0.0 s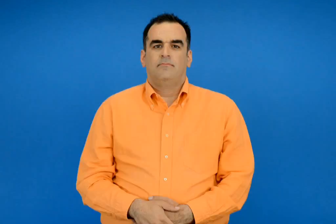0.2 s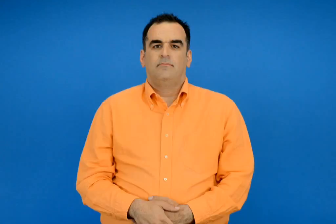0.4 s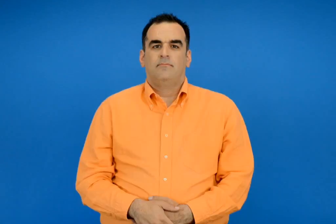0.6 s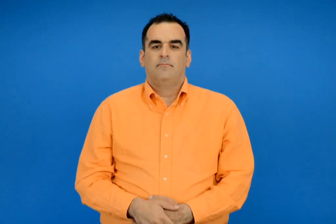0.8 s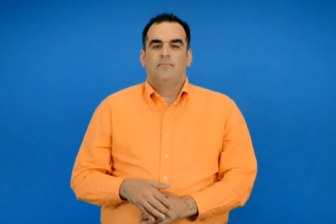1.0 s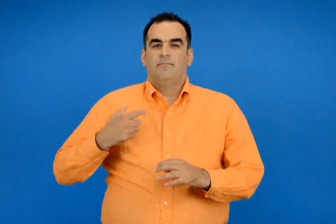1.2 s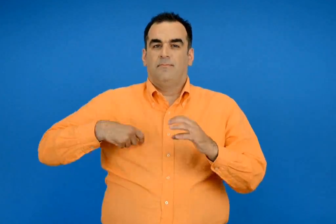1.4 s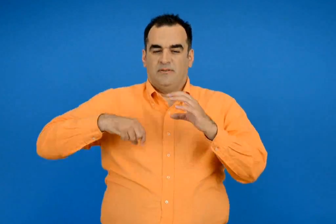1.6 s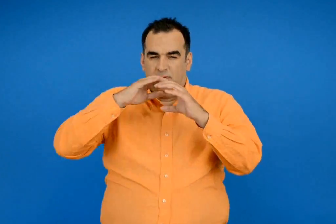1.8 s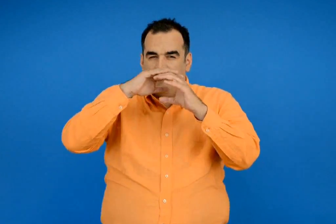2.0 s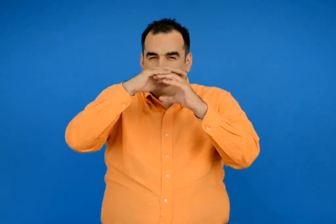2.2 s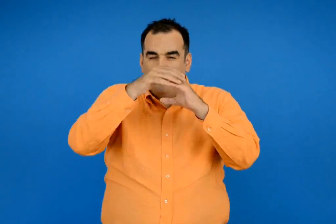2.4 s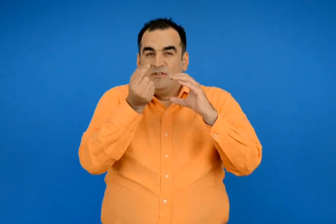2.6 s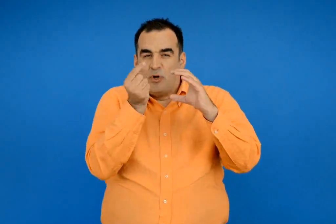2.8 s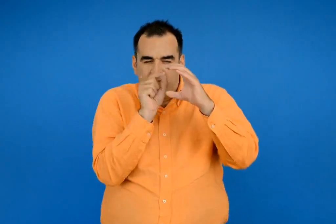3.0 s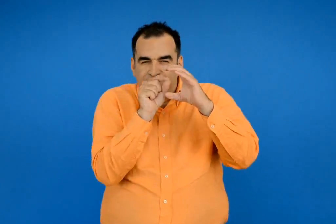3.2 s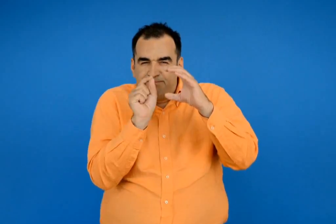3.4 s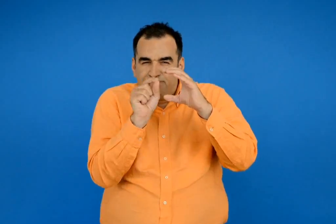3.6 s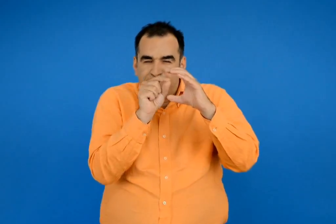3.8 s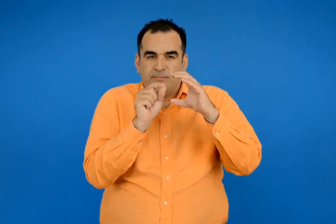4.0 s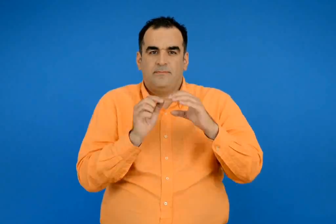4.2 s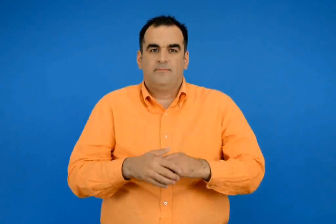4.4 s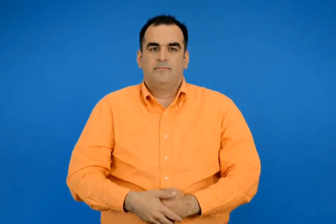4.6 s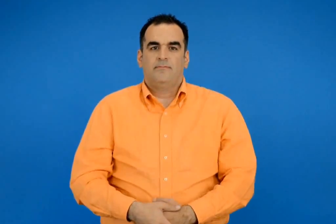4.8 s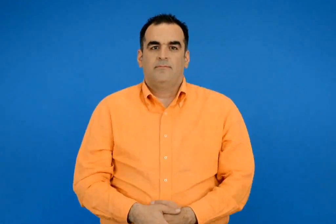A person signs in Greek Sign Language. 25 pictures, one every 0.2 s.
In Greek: έχει πράσινα μαλλιά και σποράκια στην κοιλιά
